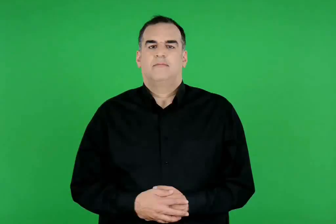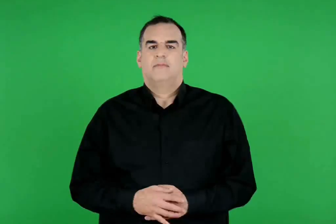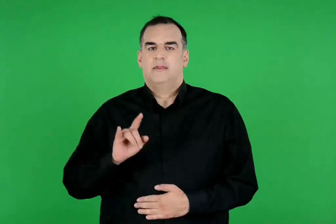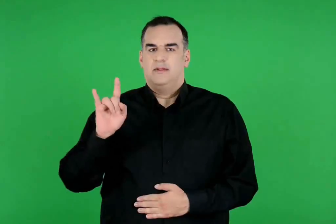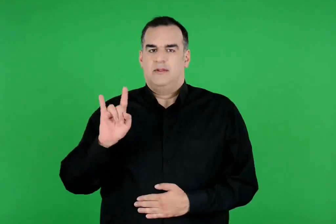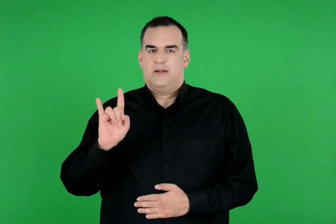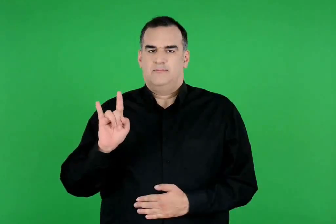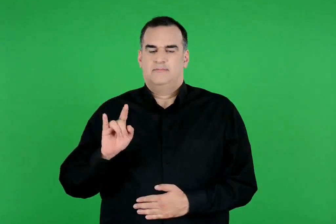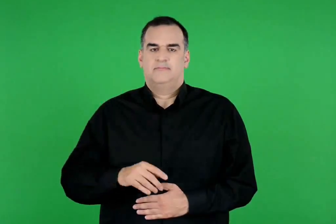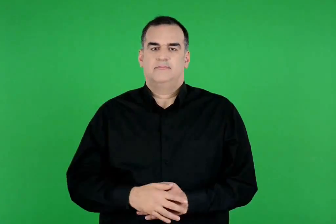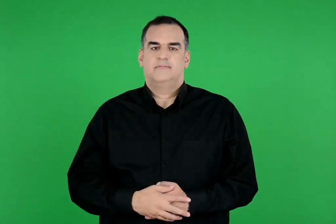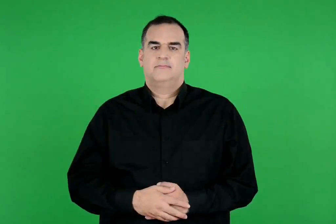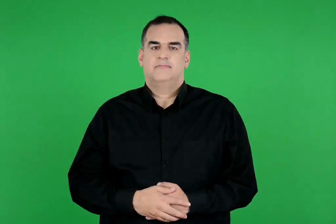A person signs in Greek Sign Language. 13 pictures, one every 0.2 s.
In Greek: η ήρα
